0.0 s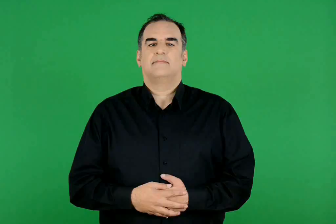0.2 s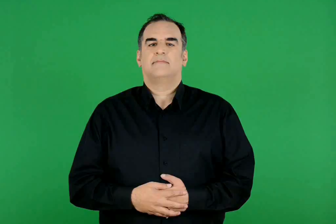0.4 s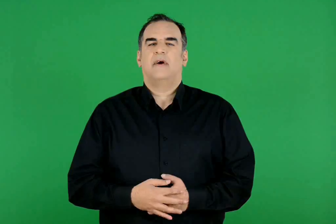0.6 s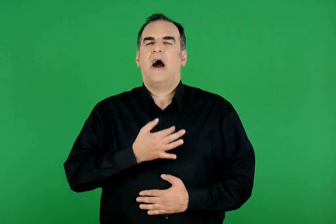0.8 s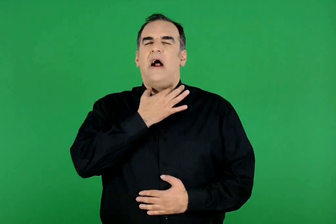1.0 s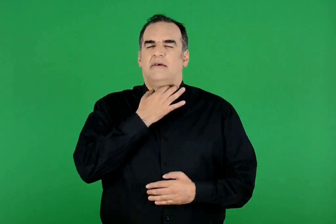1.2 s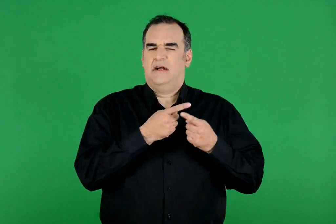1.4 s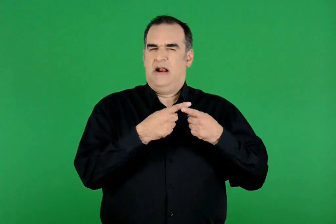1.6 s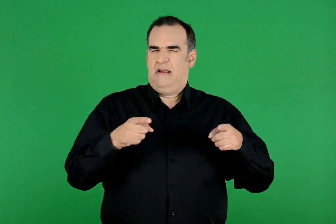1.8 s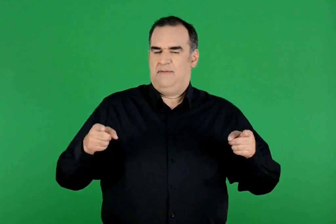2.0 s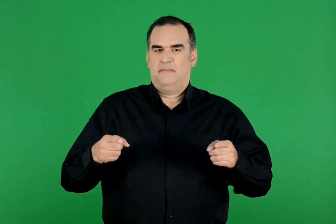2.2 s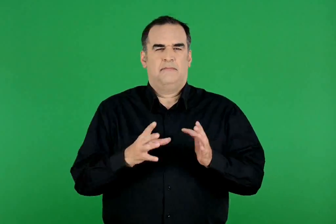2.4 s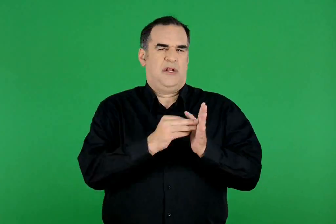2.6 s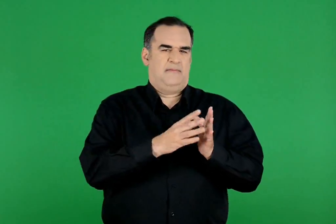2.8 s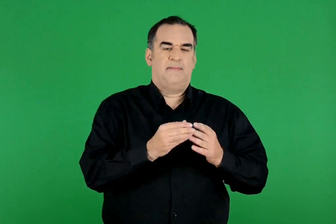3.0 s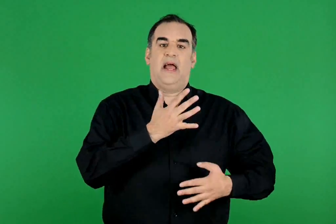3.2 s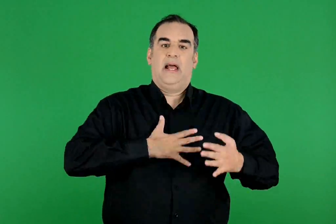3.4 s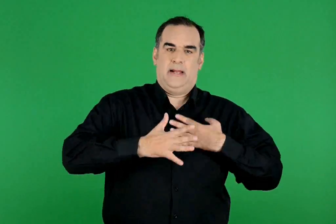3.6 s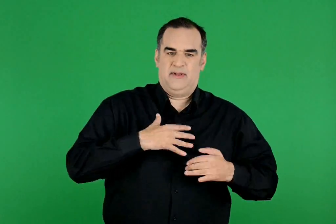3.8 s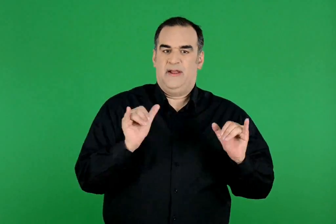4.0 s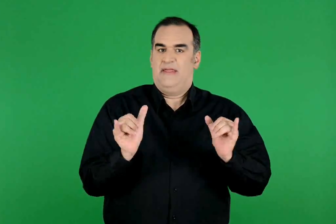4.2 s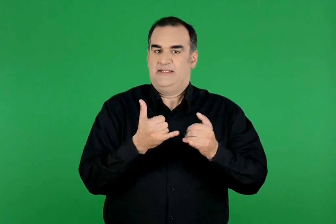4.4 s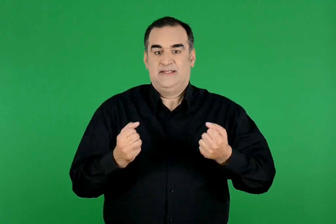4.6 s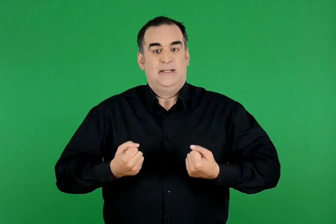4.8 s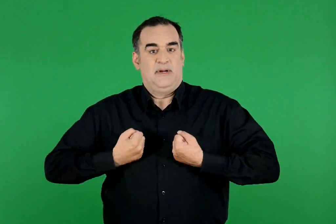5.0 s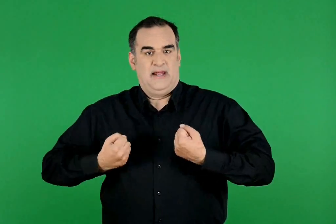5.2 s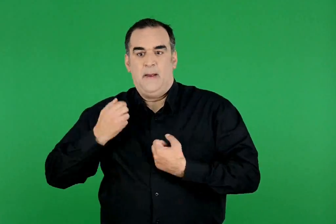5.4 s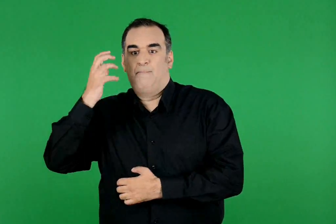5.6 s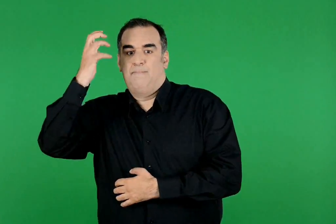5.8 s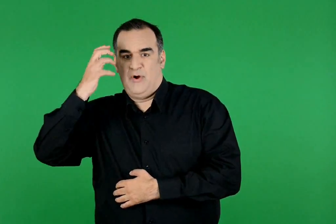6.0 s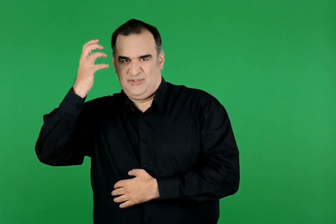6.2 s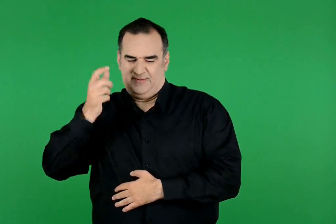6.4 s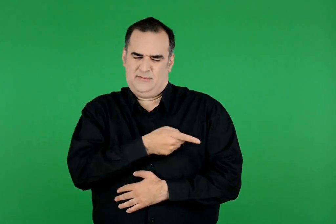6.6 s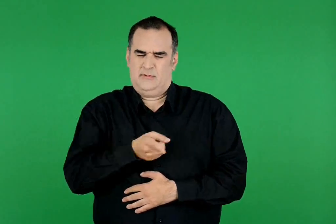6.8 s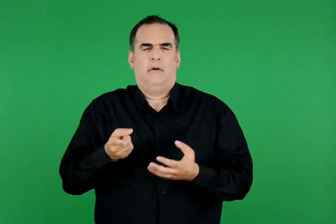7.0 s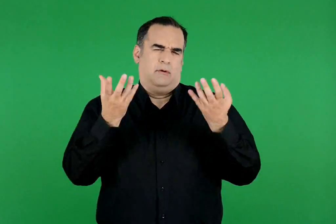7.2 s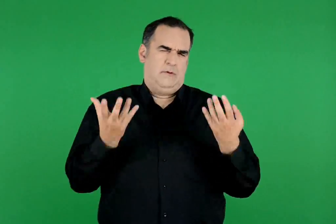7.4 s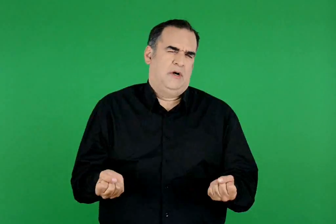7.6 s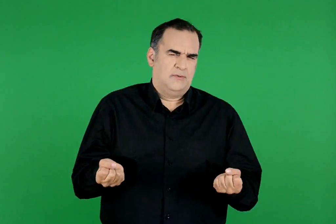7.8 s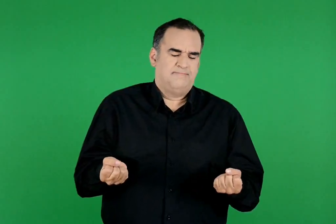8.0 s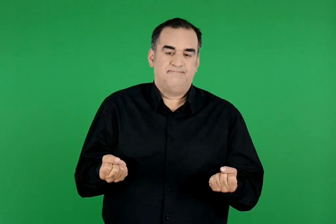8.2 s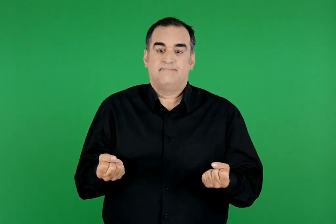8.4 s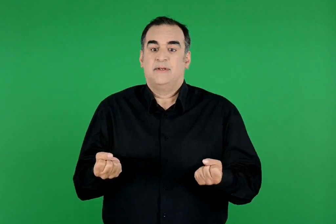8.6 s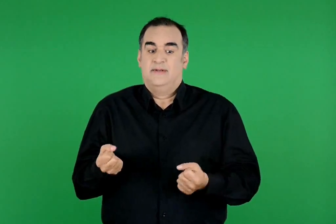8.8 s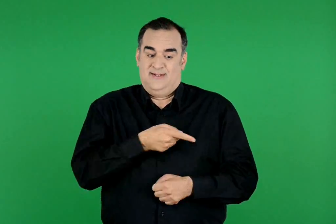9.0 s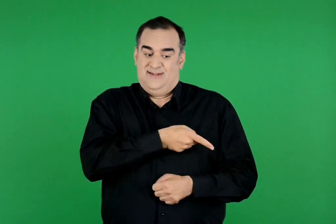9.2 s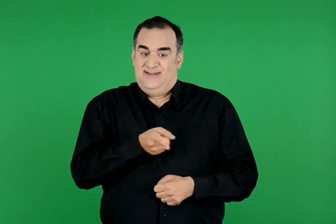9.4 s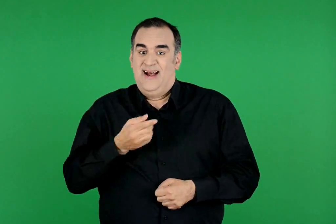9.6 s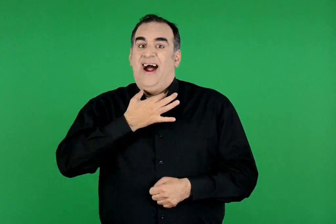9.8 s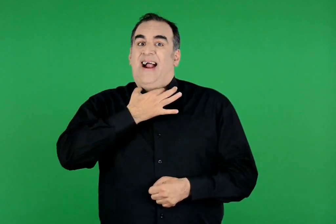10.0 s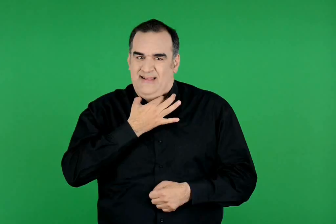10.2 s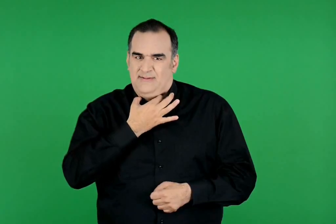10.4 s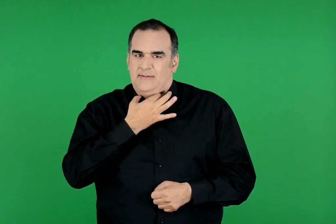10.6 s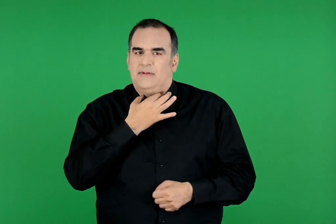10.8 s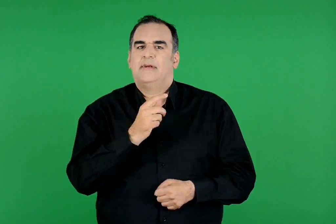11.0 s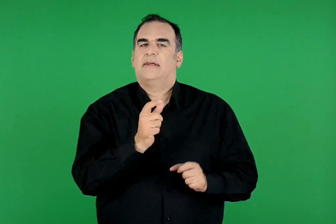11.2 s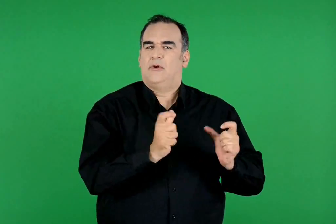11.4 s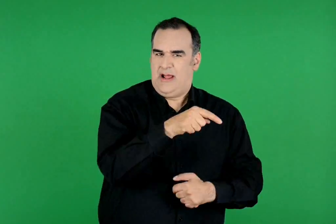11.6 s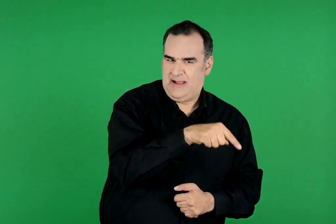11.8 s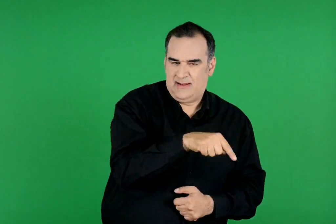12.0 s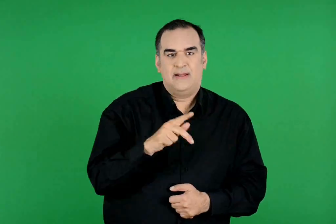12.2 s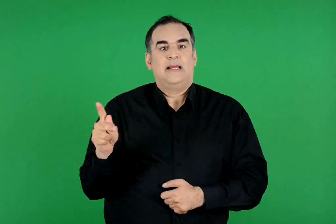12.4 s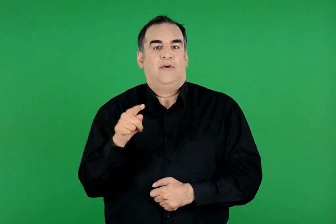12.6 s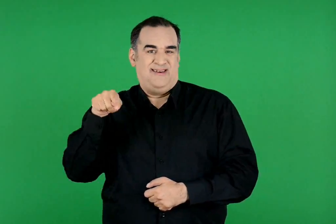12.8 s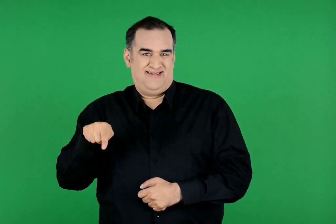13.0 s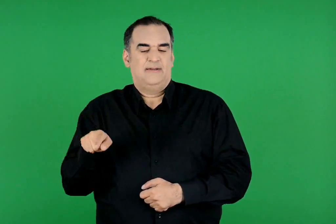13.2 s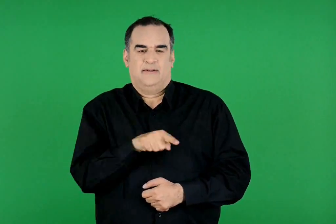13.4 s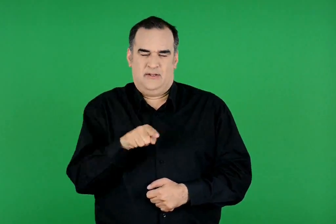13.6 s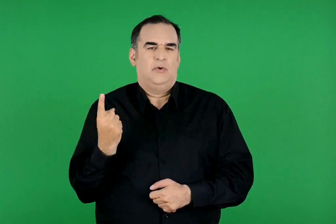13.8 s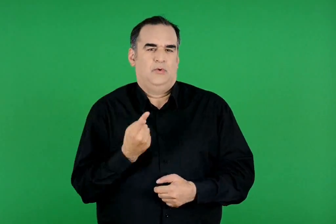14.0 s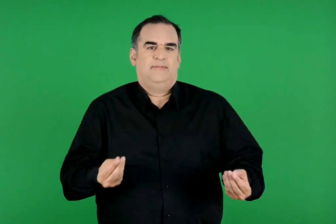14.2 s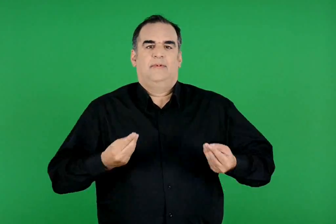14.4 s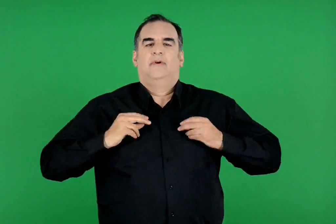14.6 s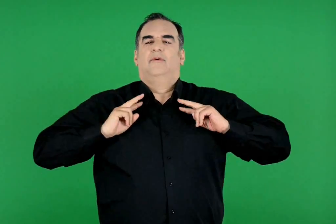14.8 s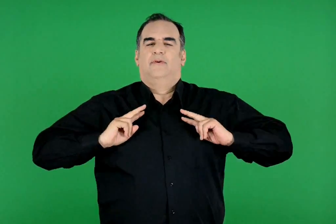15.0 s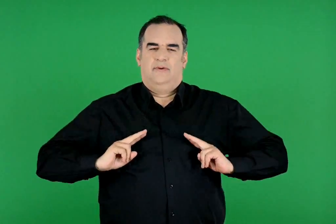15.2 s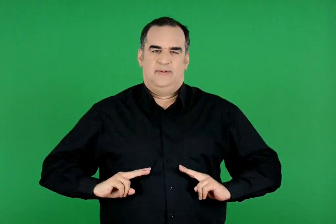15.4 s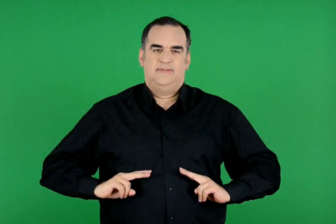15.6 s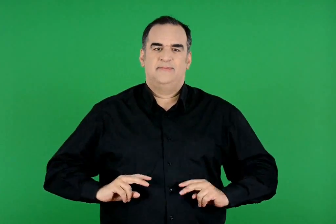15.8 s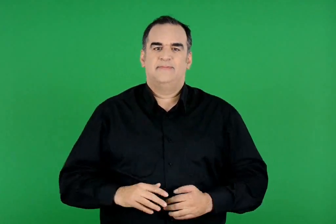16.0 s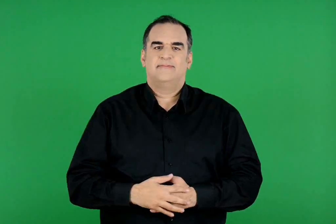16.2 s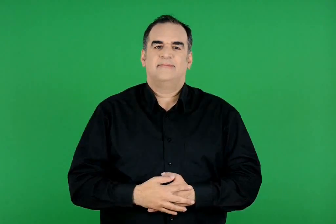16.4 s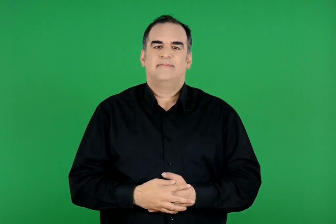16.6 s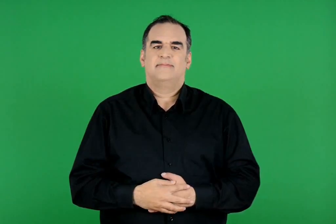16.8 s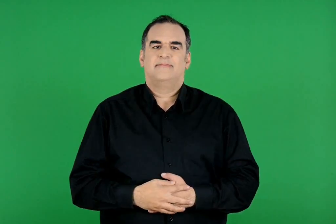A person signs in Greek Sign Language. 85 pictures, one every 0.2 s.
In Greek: υπάρχουν όμως και άλλες ανάγκες , όπως η αγάπη , η διασκέδαση , το παιχνίδι , η μόρφωση. αυτές τις ανάγκες τις ικανοποιούμε μέσα στην οικογένεια και στην κοινότητα όπου ζούμε
